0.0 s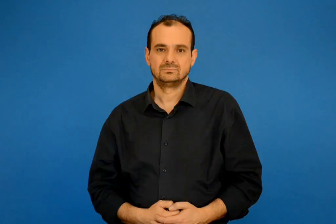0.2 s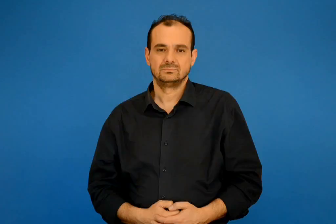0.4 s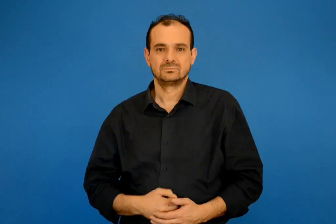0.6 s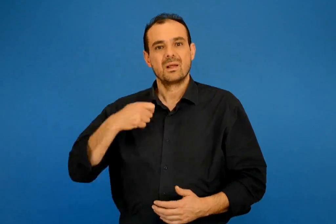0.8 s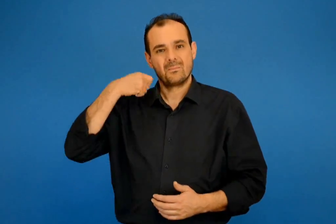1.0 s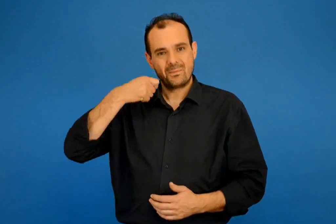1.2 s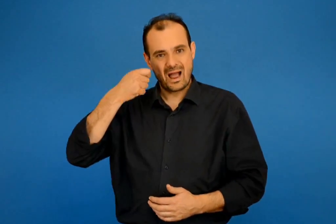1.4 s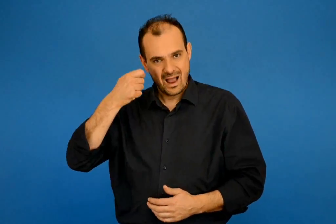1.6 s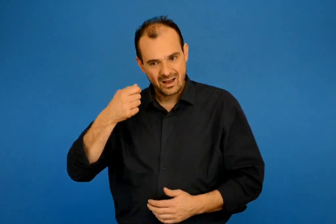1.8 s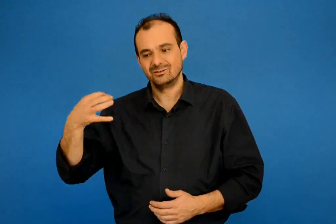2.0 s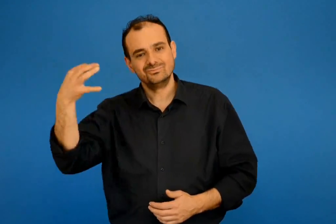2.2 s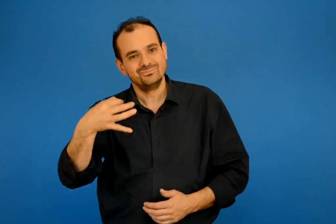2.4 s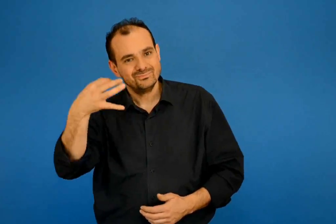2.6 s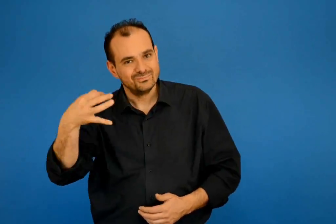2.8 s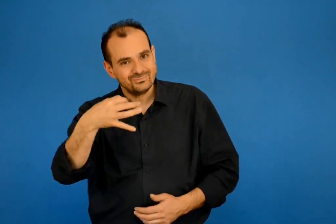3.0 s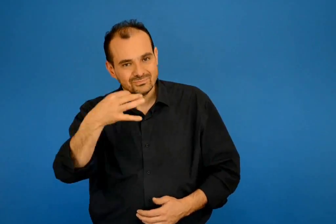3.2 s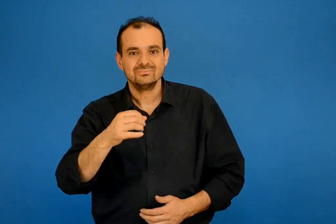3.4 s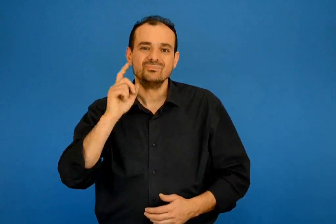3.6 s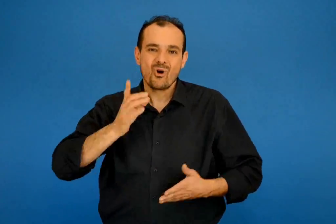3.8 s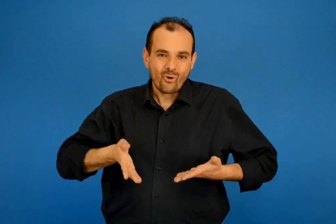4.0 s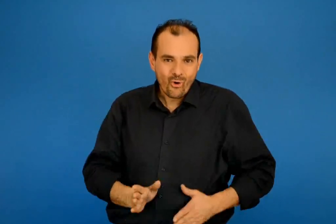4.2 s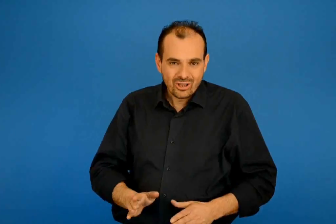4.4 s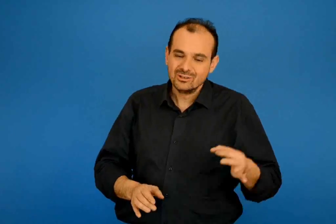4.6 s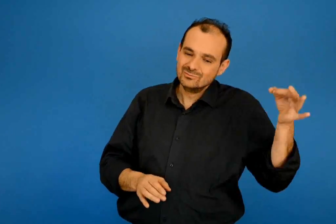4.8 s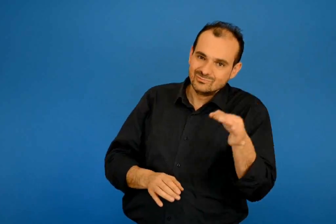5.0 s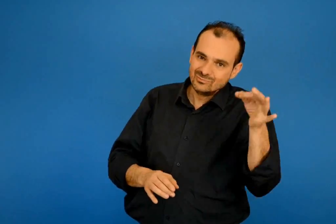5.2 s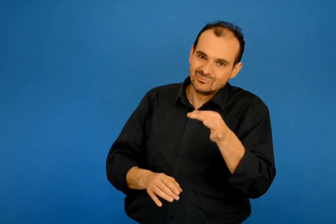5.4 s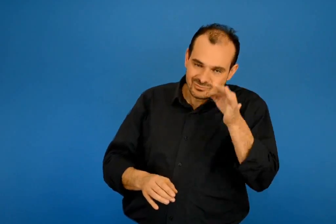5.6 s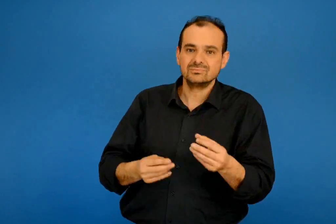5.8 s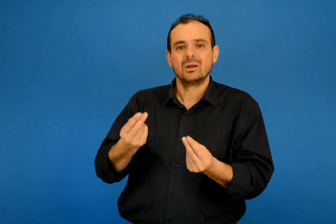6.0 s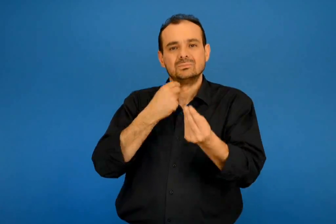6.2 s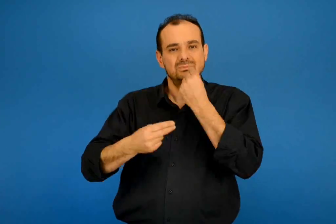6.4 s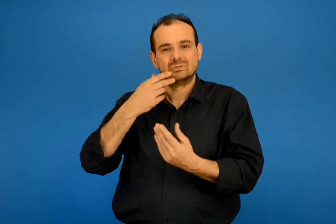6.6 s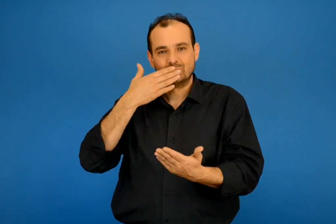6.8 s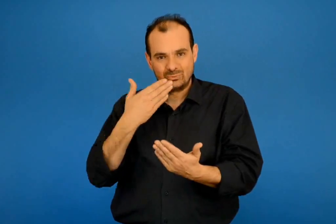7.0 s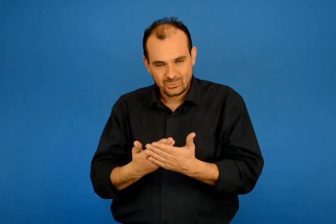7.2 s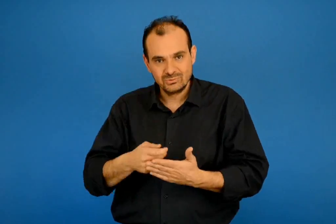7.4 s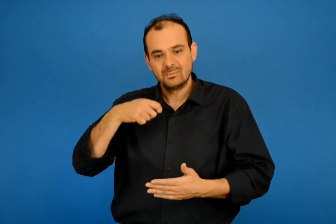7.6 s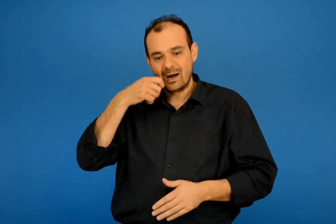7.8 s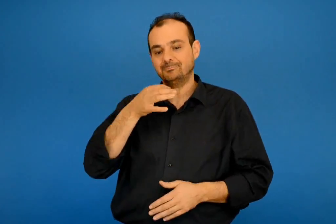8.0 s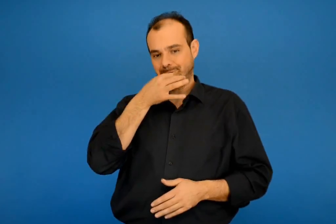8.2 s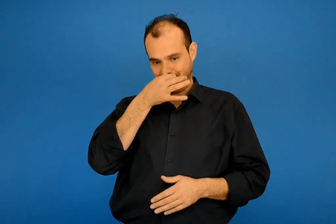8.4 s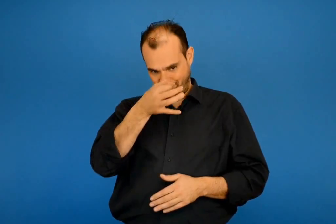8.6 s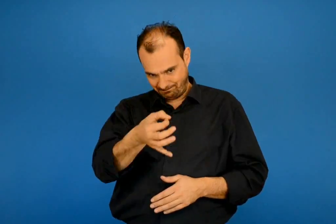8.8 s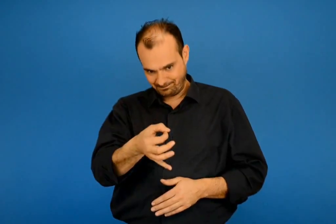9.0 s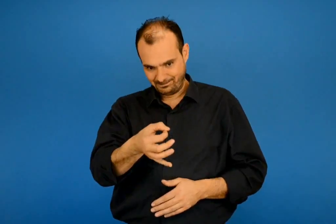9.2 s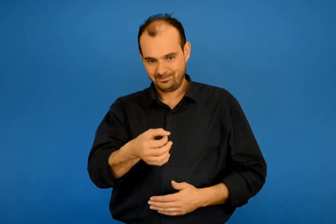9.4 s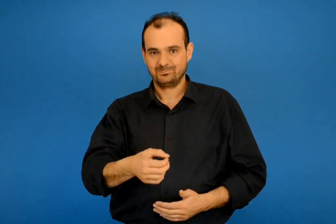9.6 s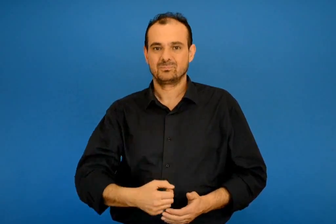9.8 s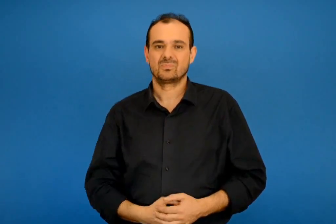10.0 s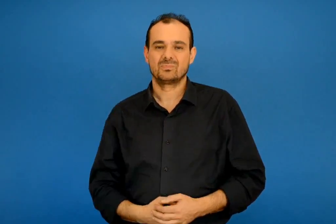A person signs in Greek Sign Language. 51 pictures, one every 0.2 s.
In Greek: η μαμά στη δουλειά της η μαρία στο σχολείο κι αφού αποφάγανε η μαμά λέει
